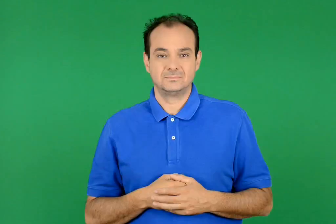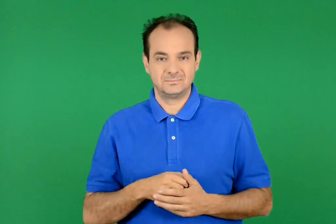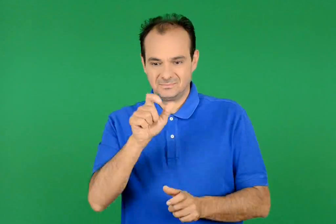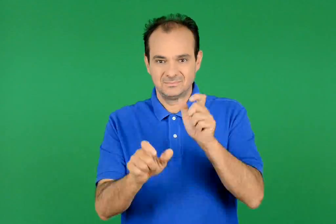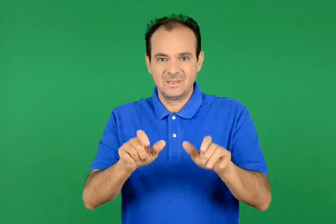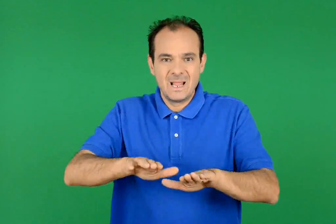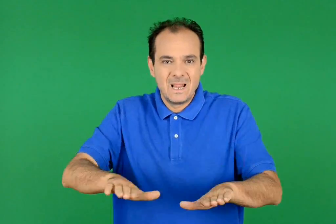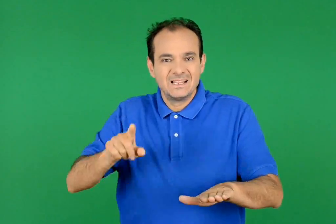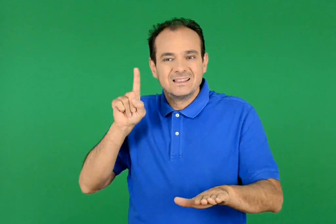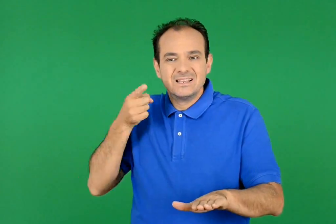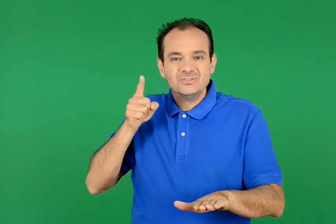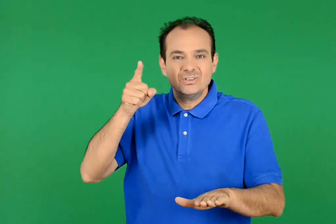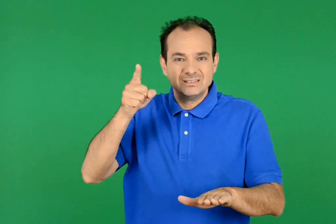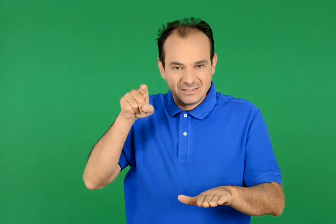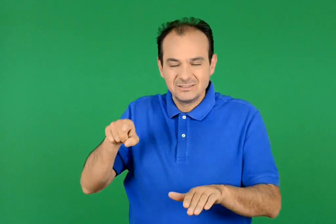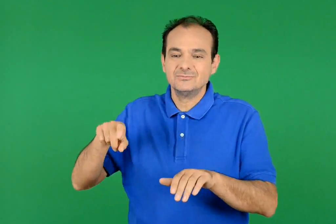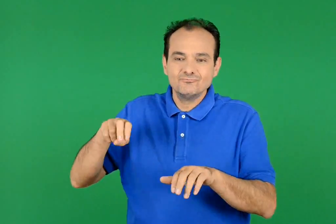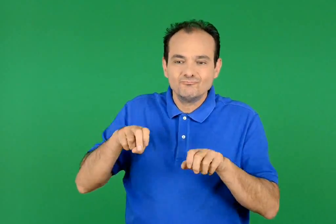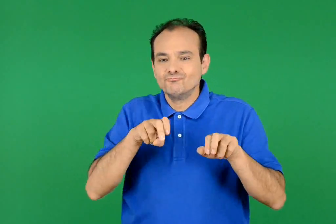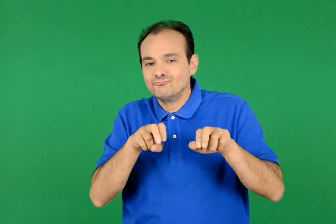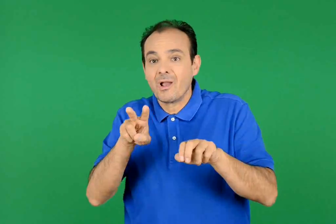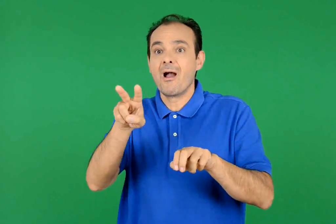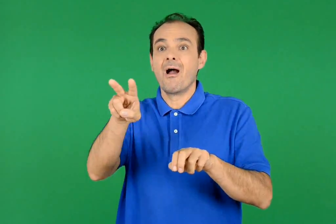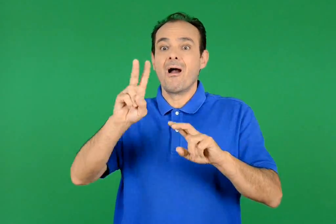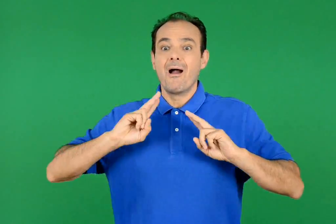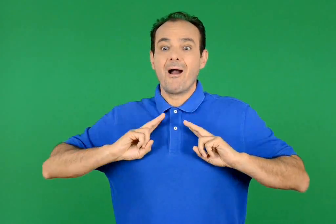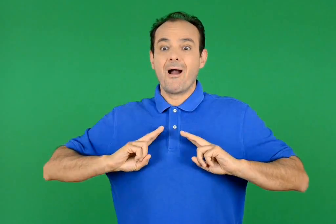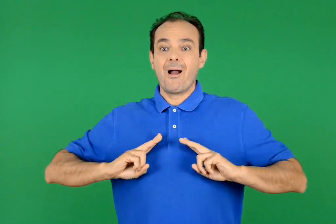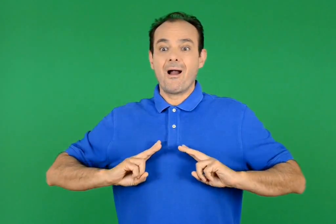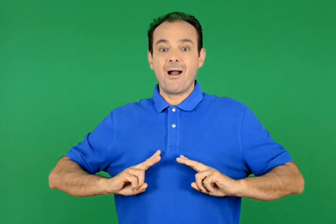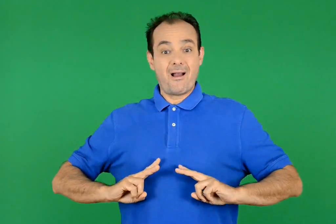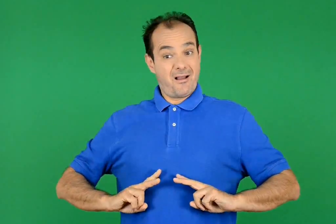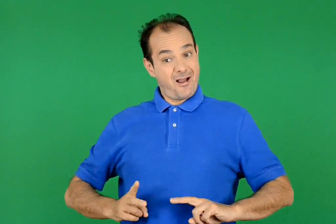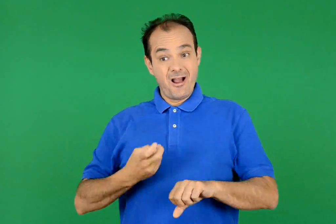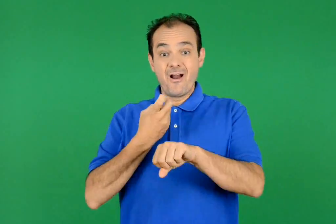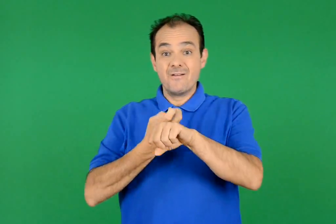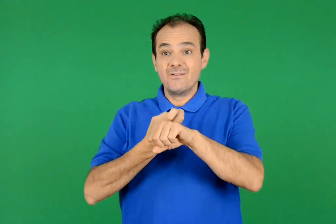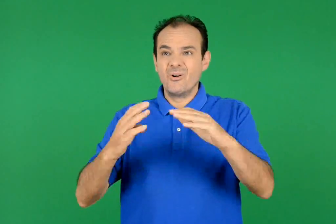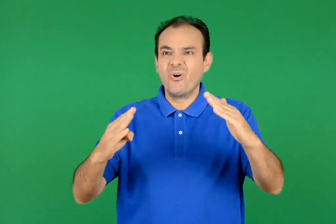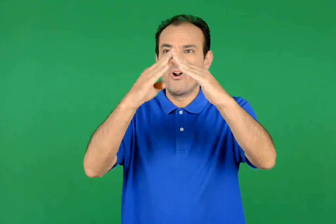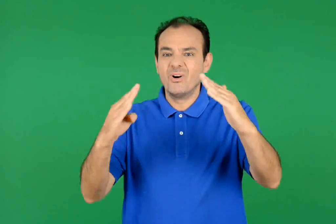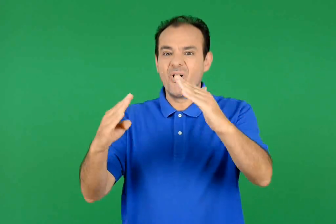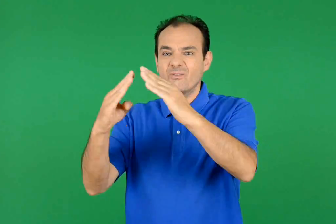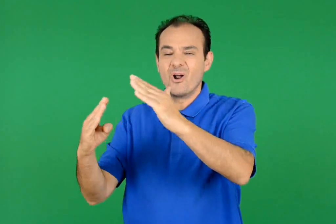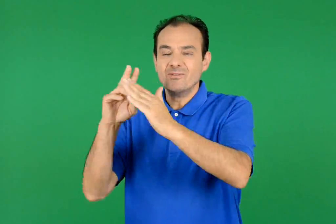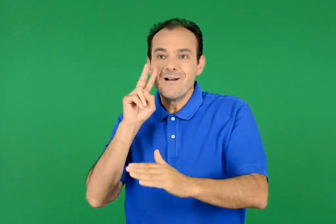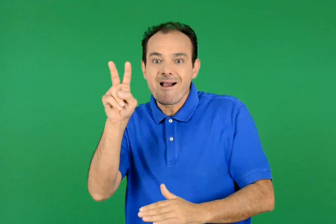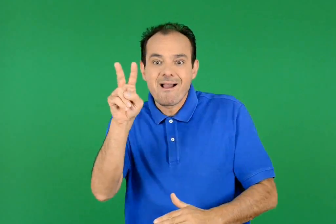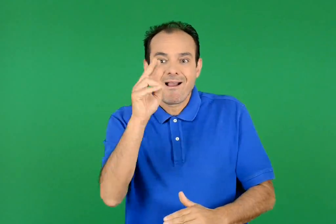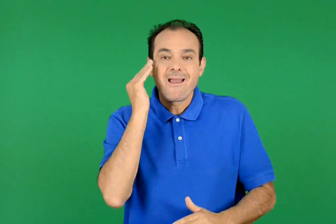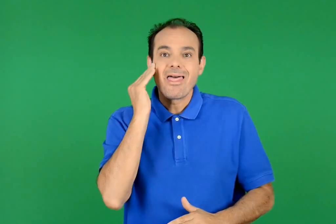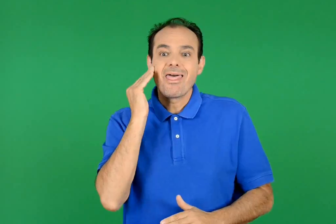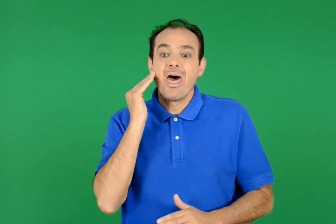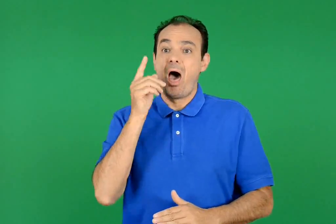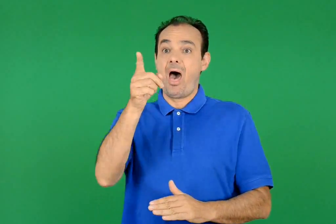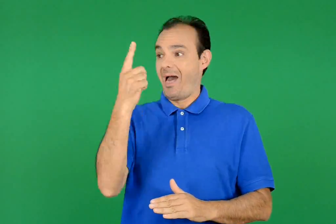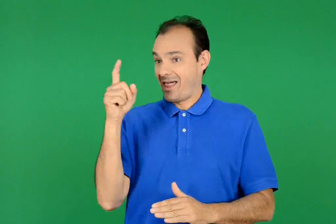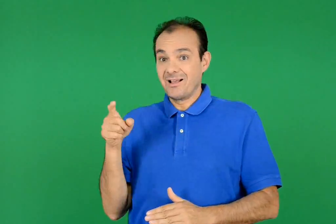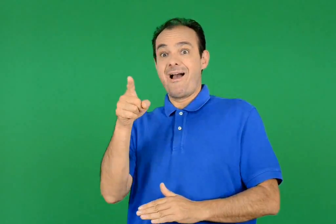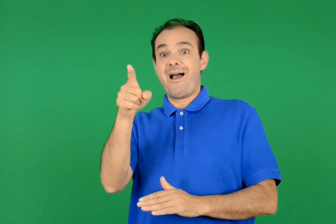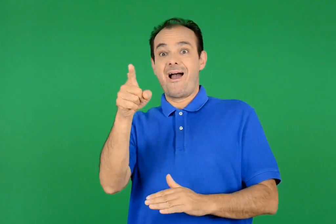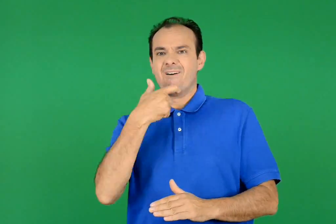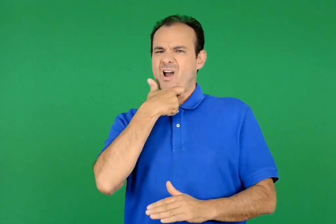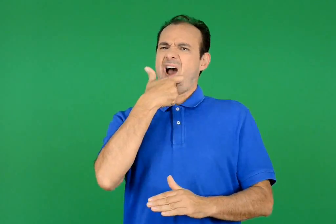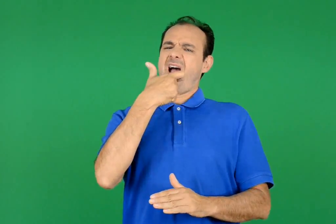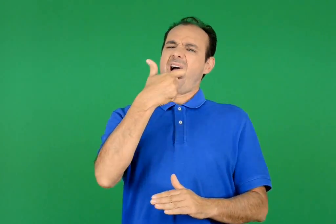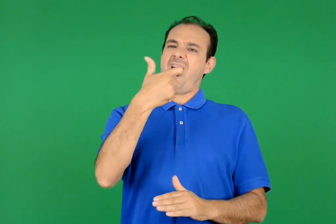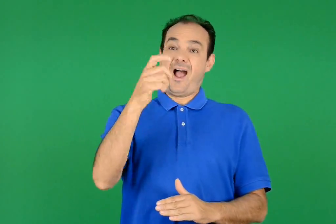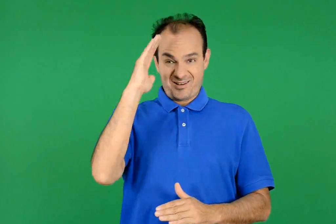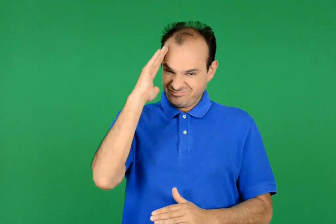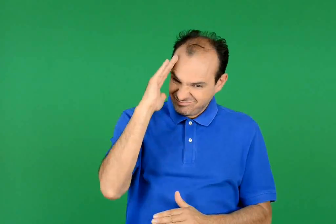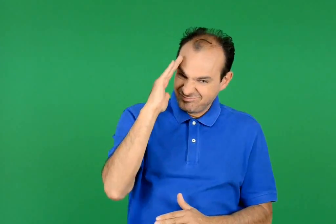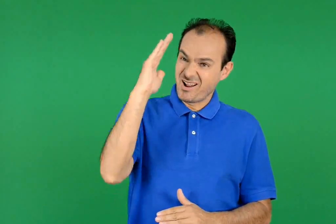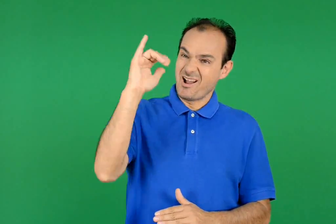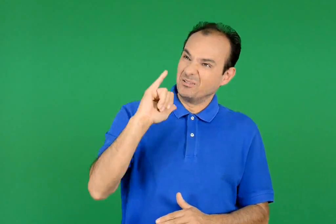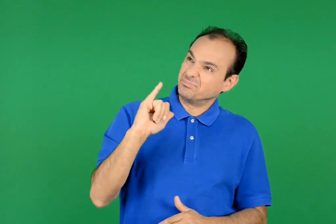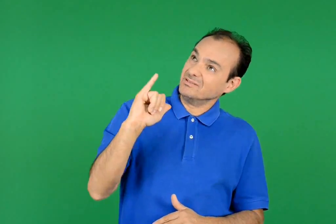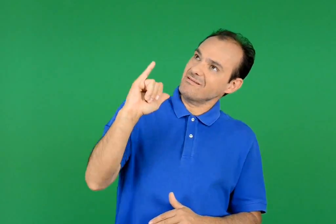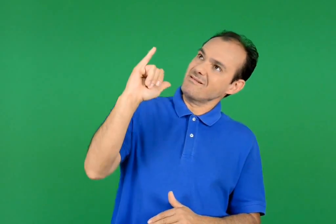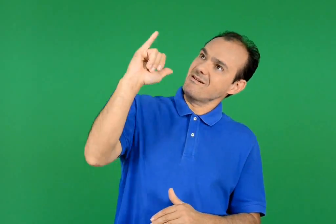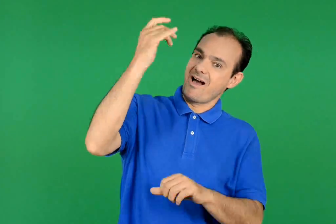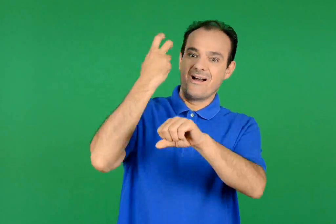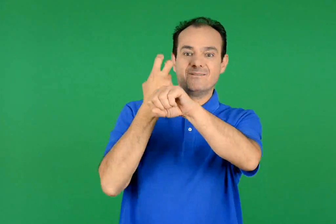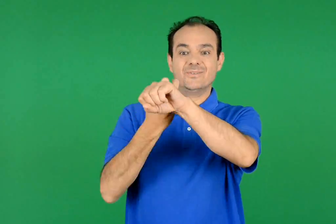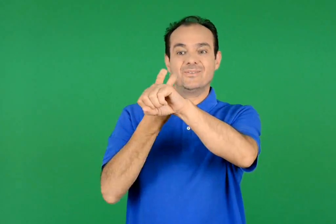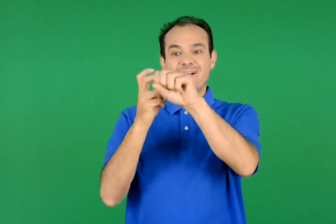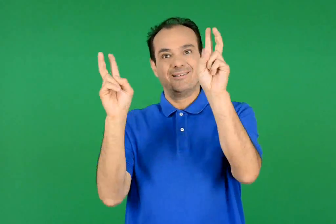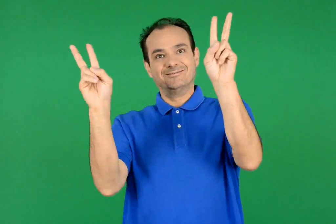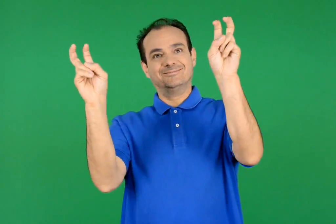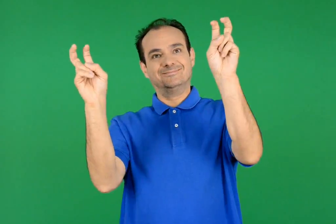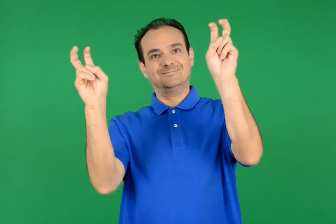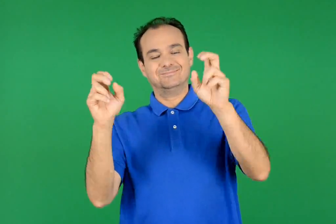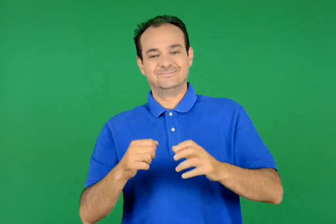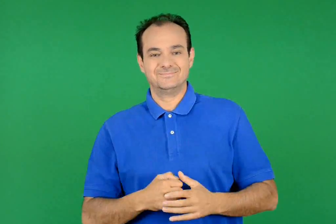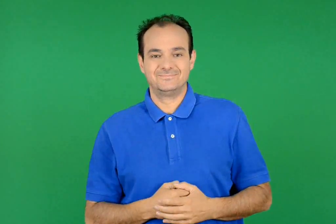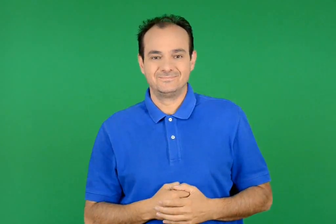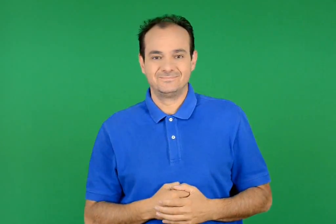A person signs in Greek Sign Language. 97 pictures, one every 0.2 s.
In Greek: ευτυχισμένοι σε τούτο το θέαμα οι μικροί ταξιδιώτες , κοίταξαν προς τις κορφές . ένας τους φώναξε γεια σας , ψηλά βουνά
